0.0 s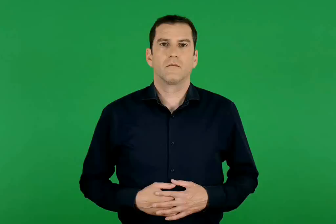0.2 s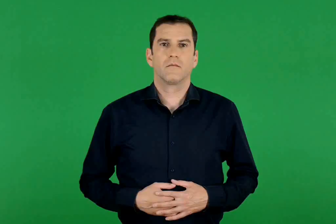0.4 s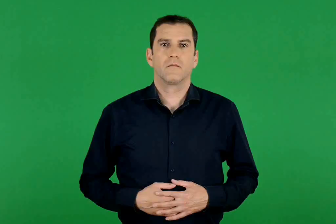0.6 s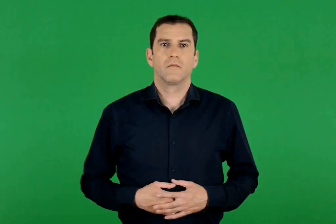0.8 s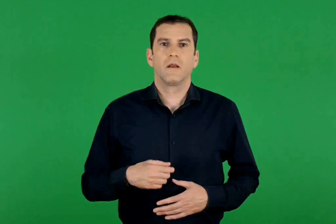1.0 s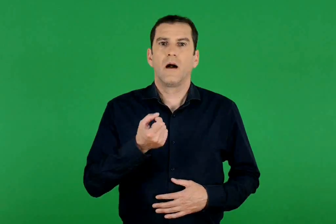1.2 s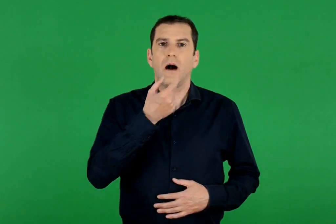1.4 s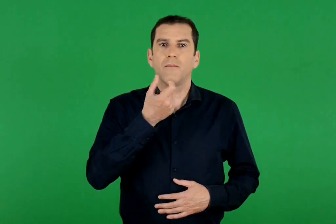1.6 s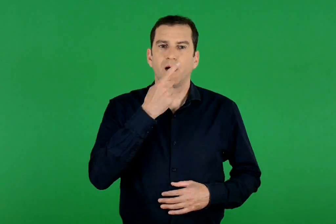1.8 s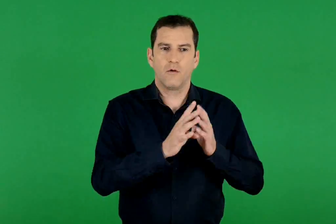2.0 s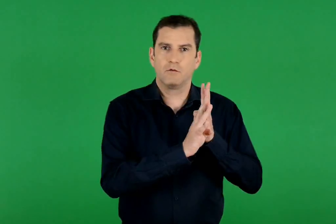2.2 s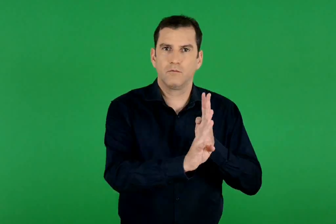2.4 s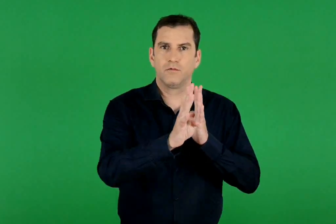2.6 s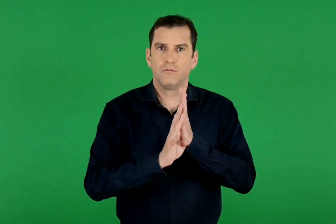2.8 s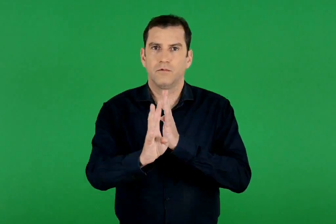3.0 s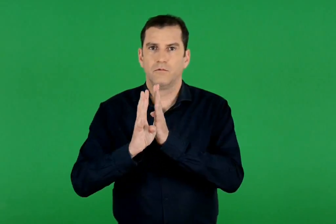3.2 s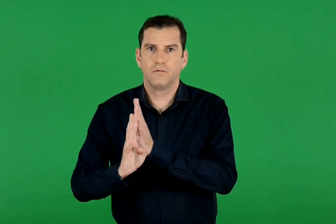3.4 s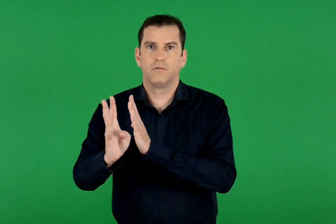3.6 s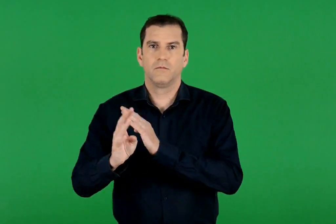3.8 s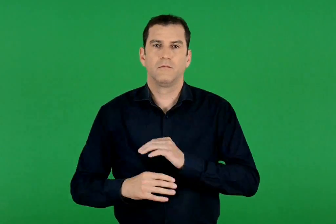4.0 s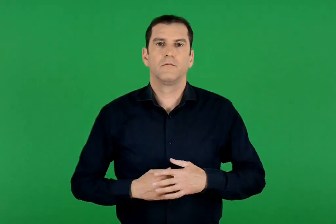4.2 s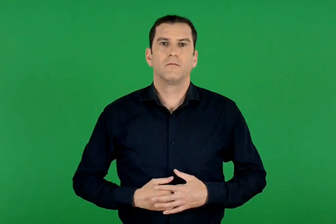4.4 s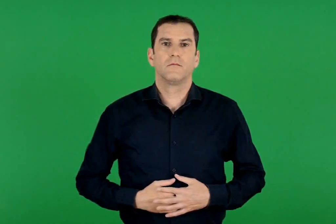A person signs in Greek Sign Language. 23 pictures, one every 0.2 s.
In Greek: αμπελώνας
